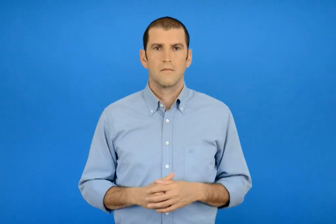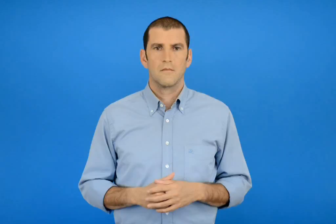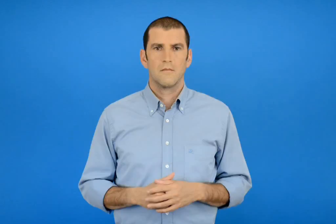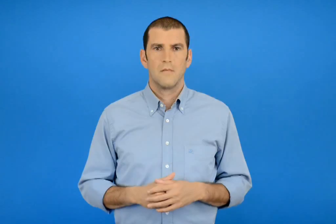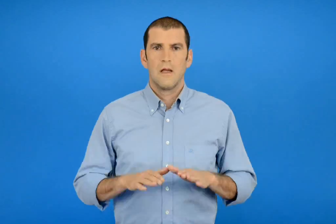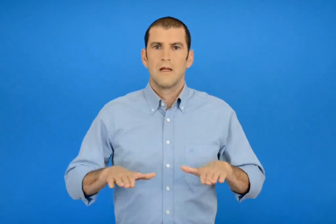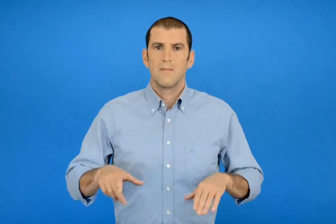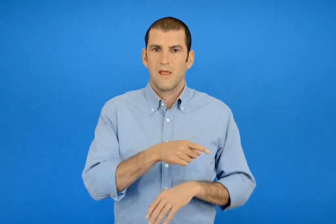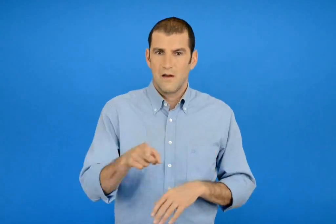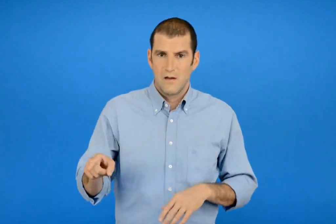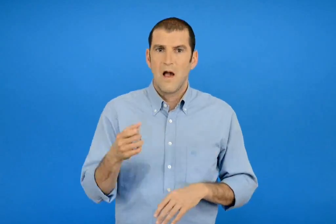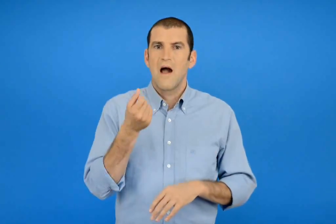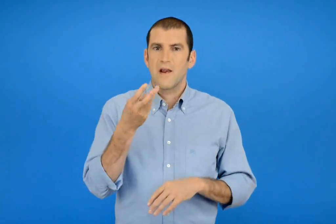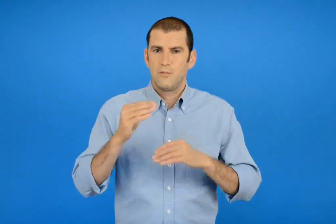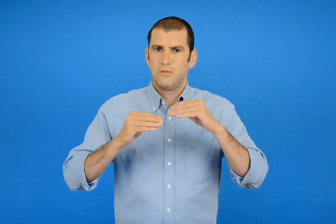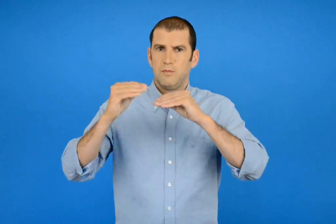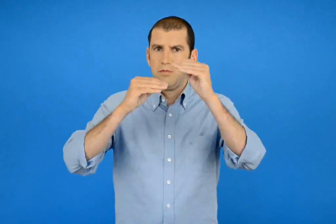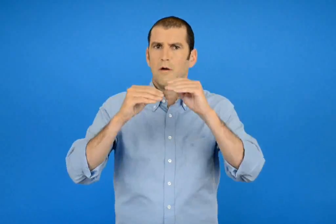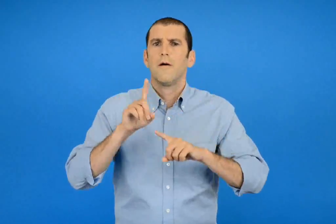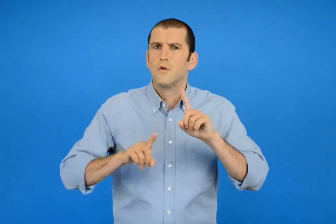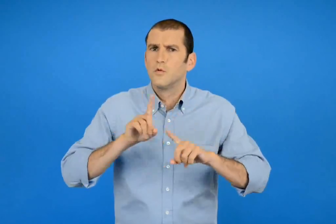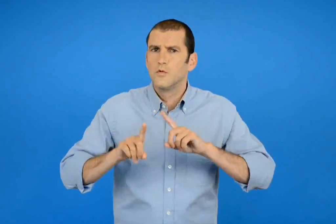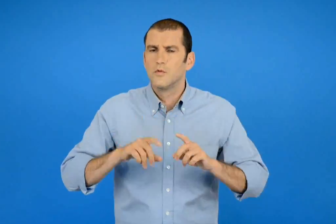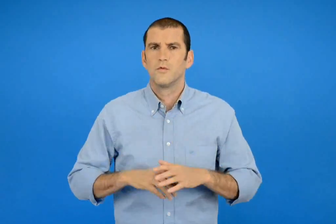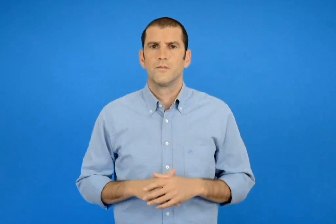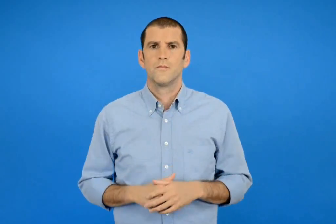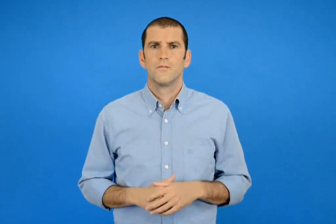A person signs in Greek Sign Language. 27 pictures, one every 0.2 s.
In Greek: ποιούς αριθμούς έφτιαξαν τα παιδιά ;
